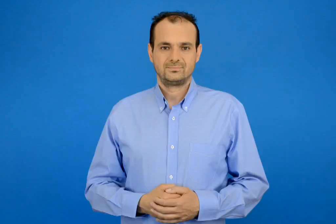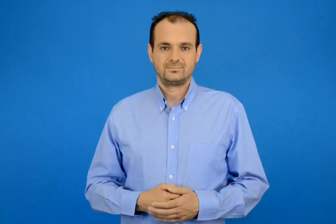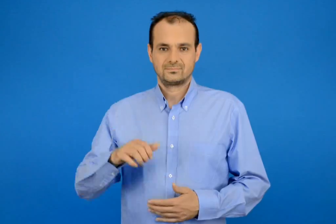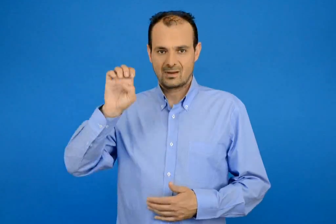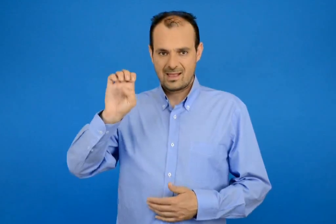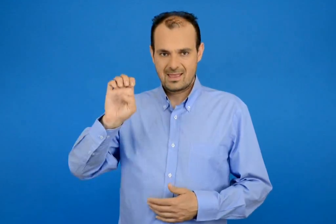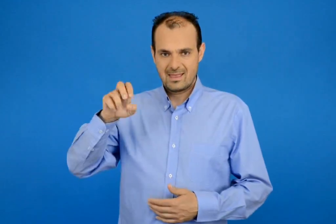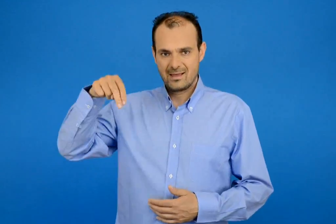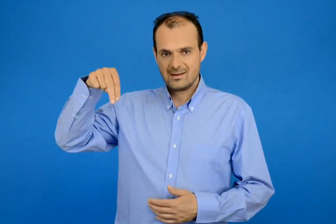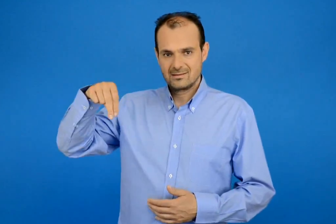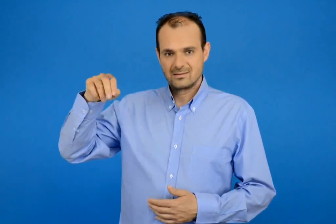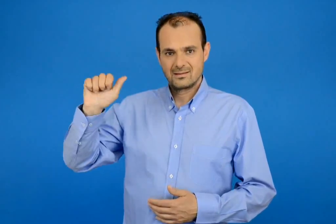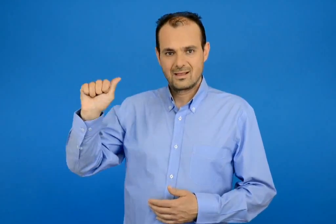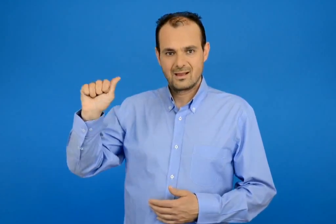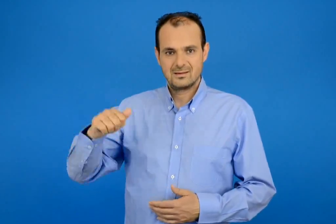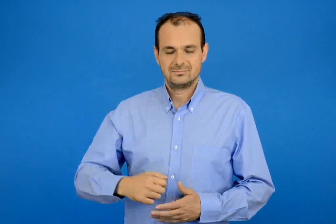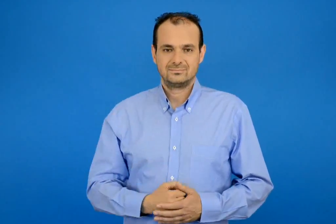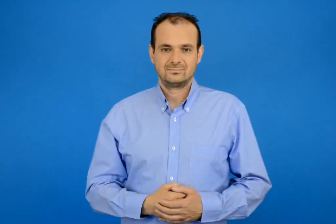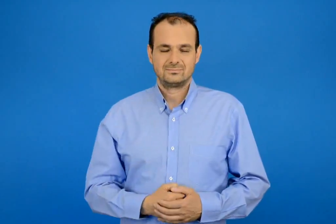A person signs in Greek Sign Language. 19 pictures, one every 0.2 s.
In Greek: ένα
